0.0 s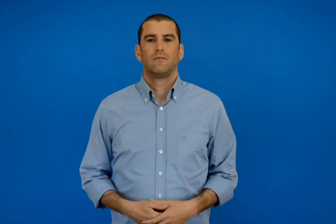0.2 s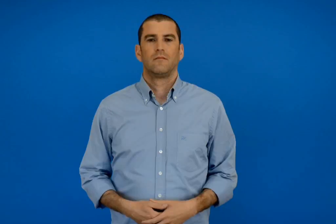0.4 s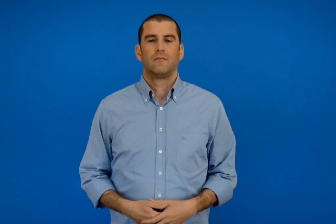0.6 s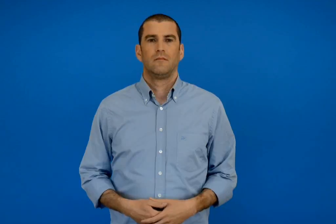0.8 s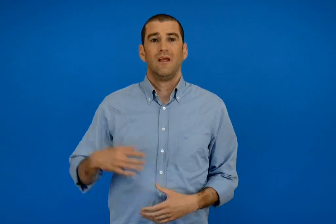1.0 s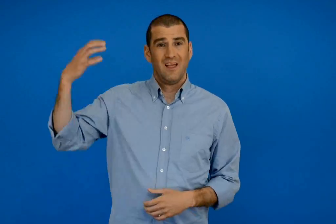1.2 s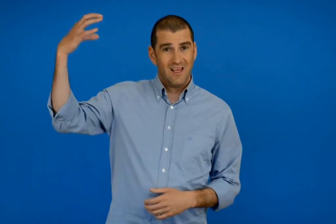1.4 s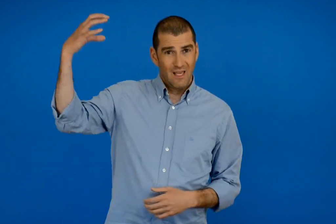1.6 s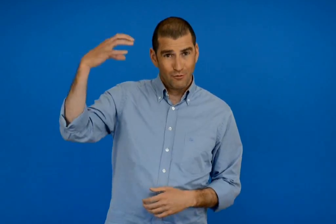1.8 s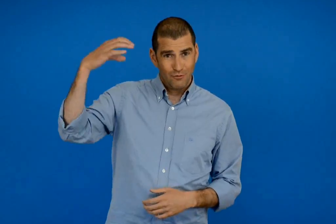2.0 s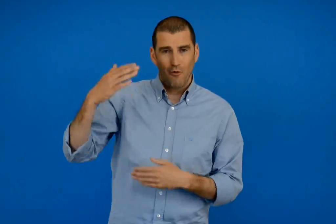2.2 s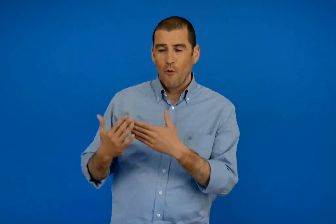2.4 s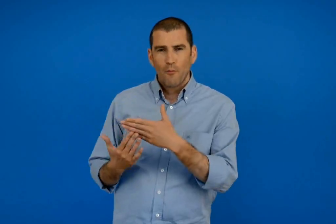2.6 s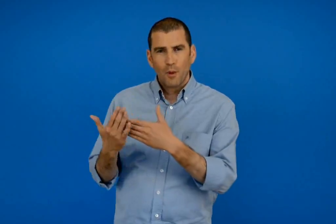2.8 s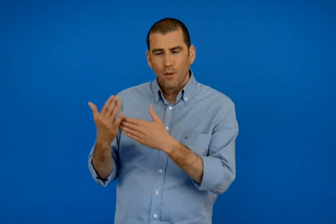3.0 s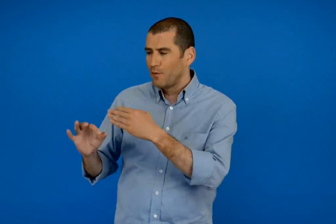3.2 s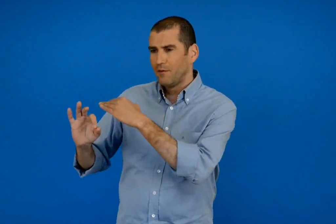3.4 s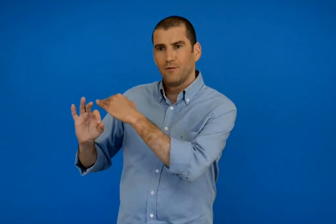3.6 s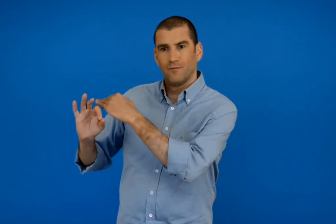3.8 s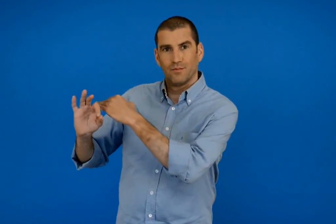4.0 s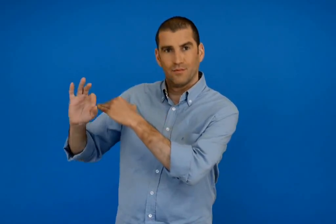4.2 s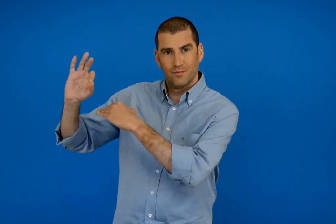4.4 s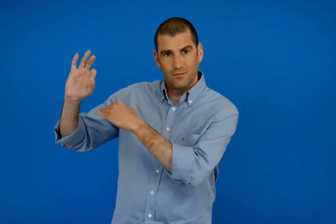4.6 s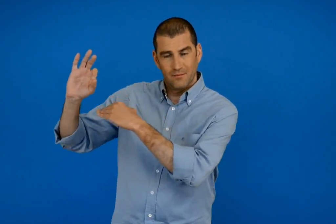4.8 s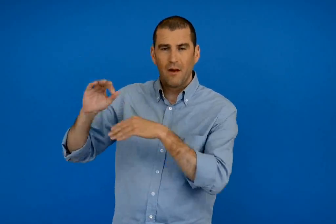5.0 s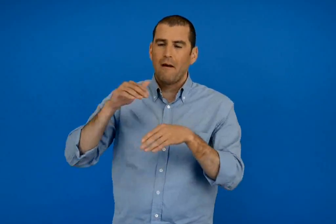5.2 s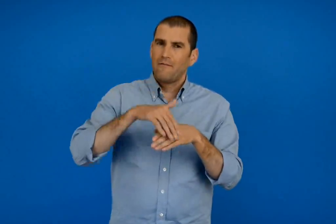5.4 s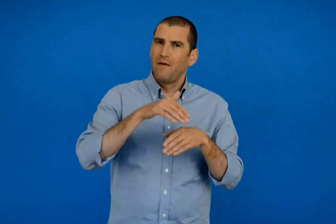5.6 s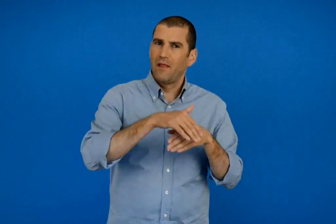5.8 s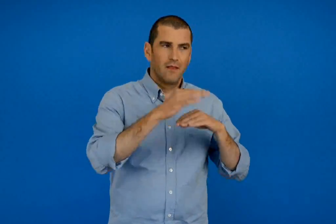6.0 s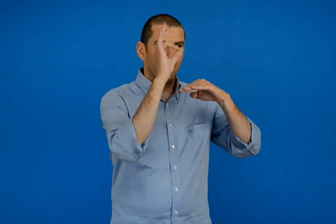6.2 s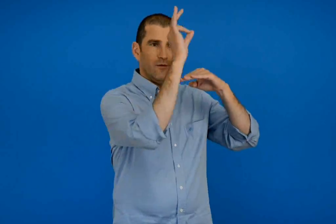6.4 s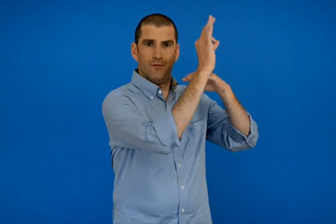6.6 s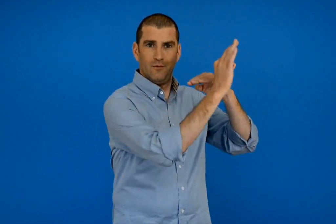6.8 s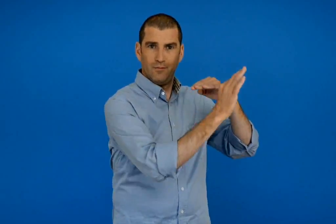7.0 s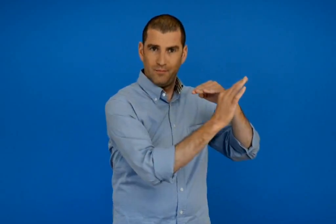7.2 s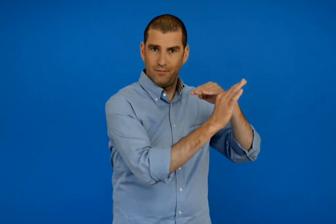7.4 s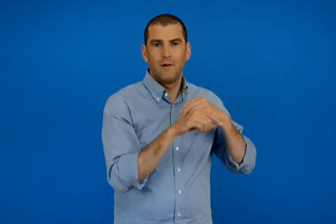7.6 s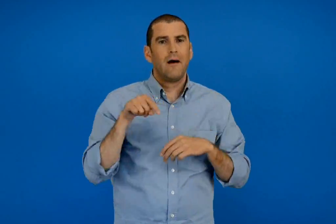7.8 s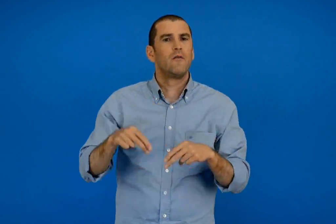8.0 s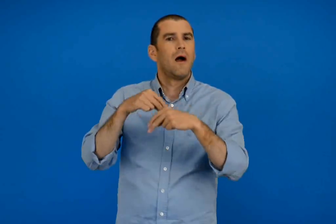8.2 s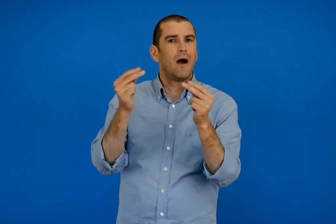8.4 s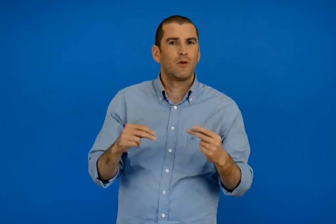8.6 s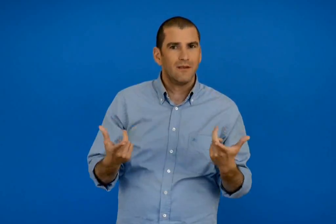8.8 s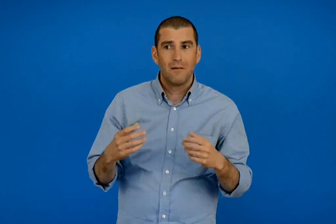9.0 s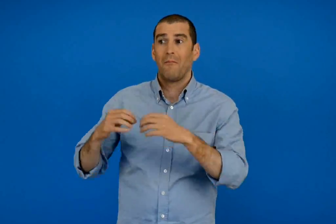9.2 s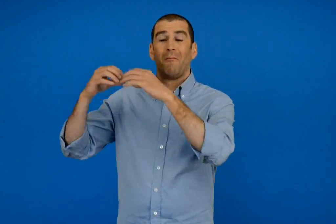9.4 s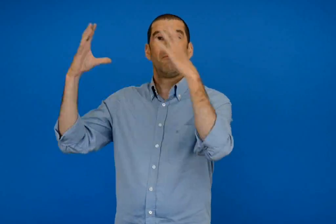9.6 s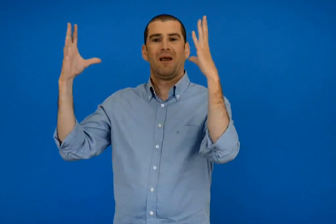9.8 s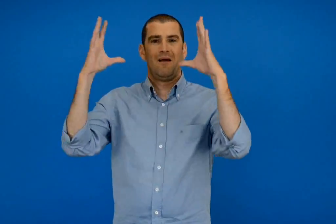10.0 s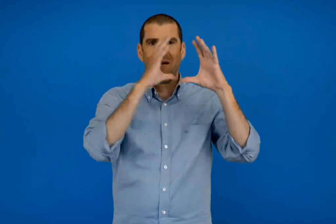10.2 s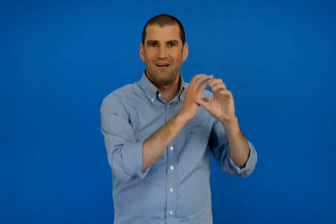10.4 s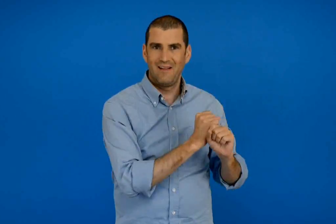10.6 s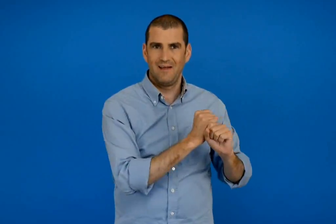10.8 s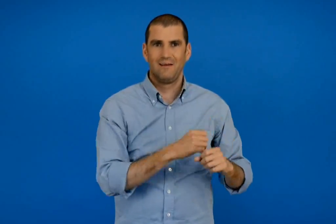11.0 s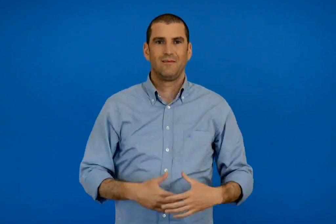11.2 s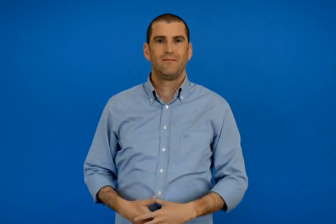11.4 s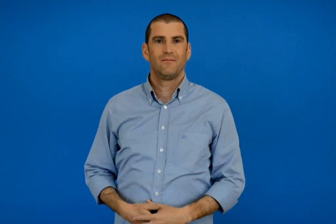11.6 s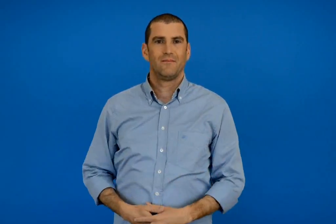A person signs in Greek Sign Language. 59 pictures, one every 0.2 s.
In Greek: ο ήλιος ανατέλλει κάθε πρωί από την ανατολή και δύει κάθε βραδύ στη δύση έτσι αλλάζει η μέρα με τη νύχτα
